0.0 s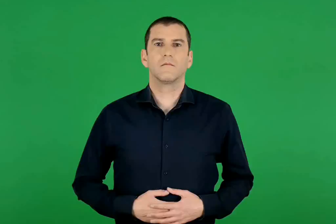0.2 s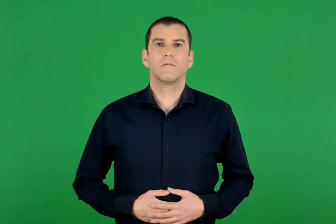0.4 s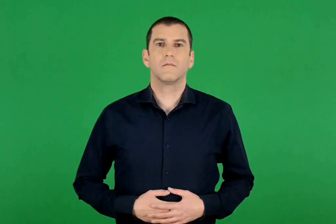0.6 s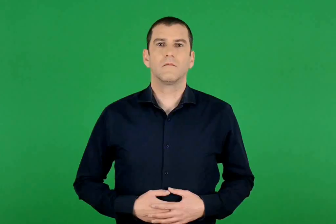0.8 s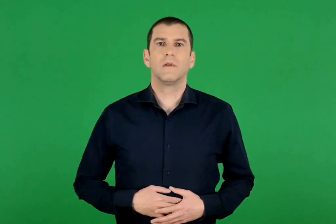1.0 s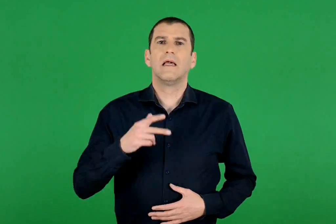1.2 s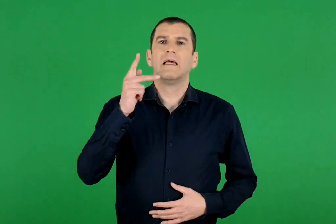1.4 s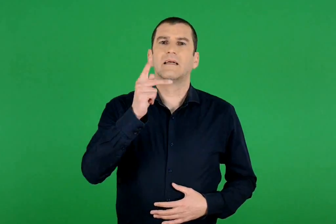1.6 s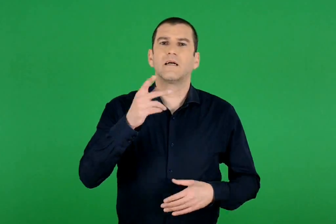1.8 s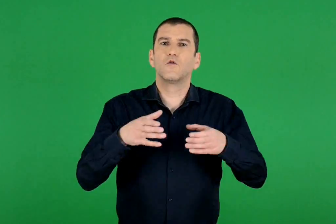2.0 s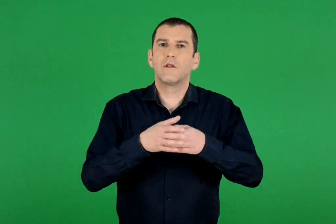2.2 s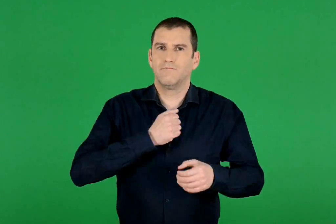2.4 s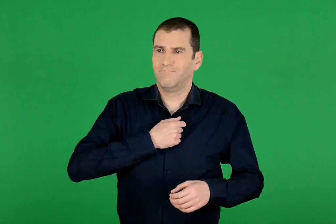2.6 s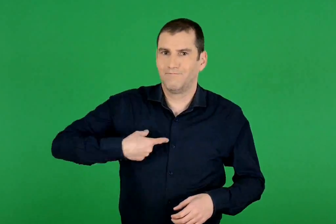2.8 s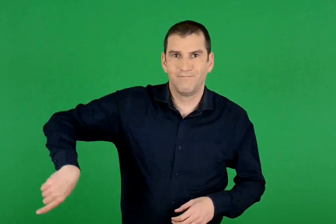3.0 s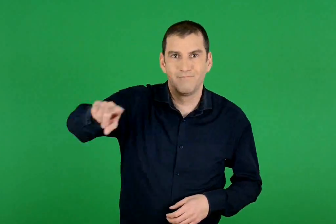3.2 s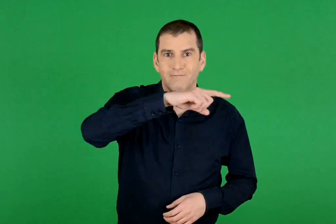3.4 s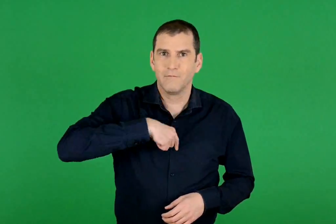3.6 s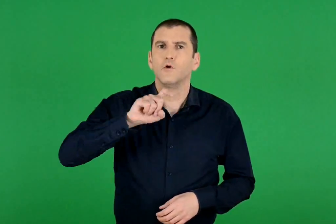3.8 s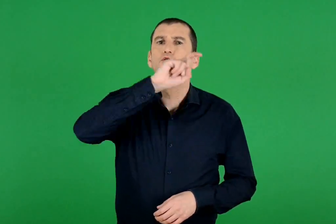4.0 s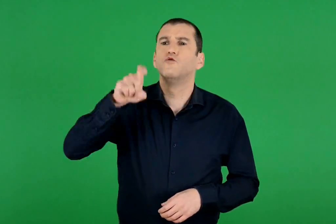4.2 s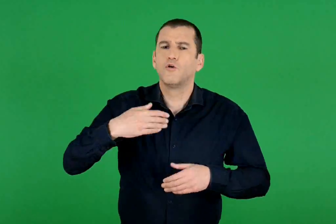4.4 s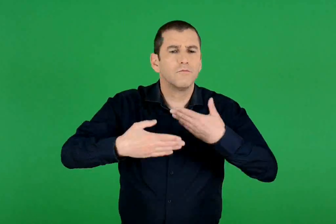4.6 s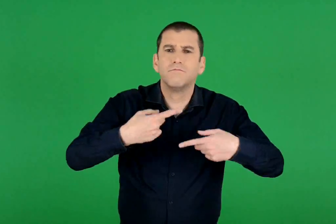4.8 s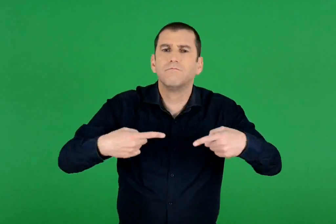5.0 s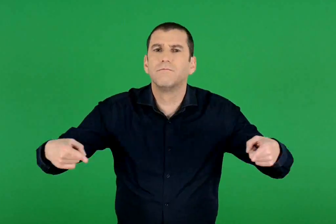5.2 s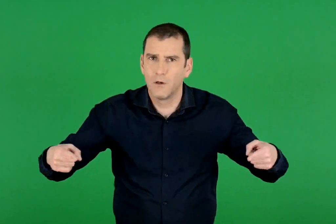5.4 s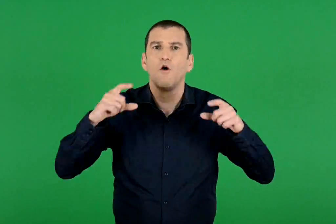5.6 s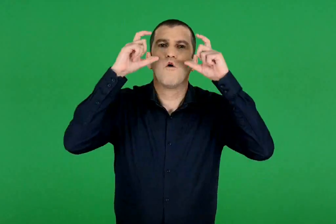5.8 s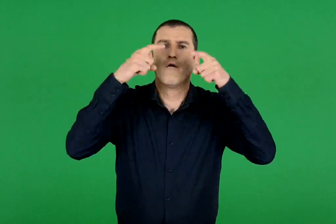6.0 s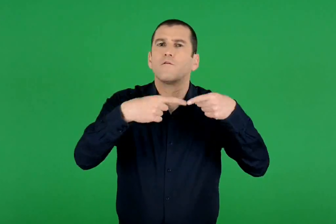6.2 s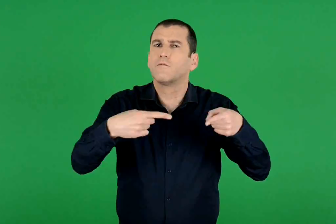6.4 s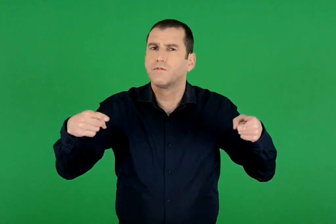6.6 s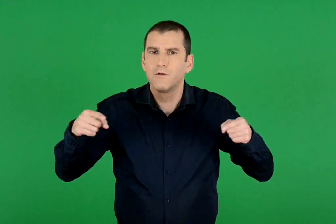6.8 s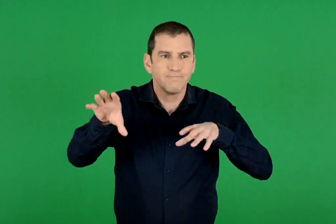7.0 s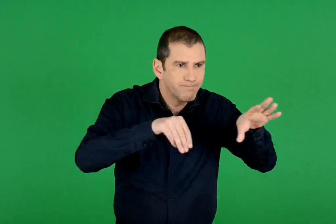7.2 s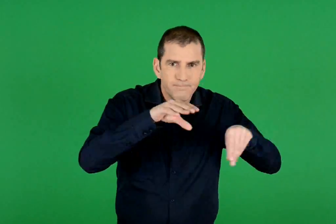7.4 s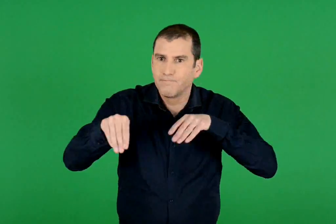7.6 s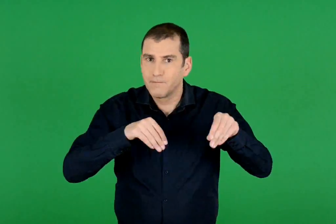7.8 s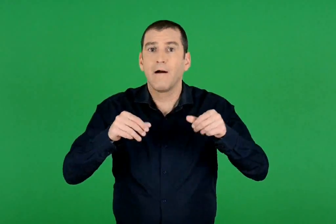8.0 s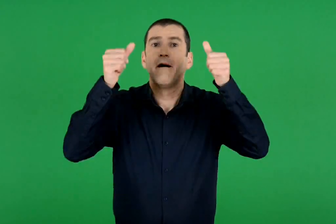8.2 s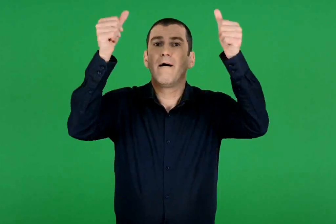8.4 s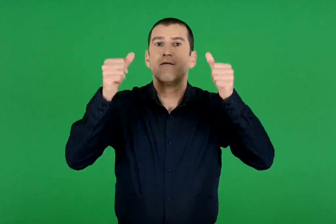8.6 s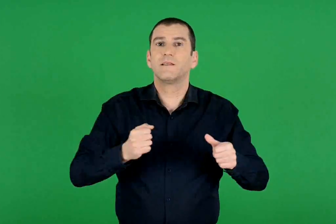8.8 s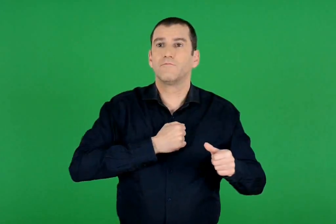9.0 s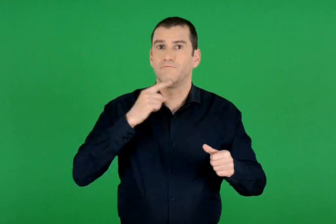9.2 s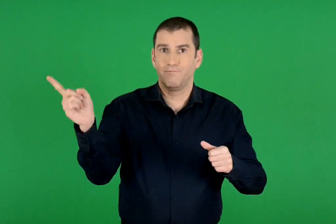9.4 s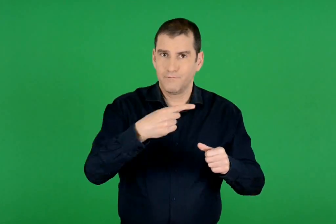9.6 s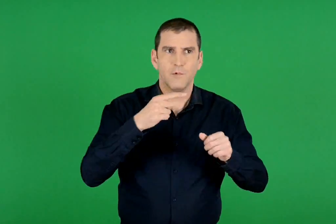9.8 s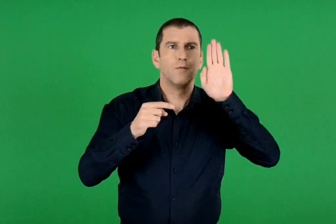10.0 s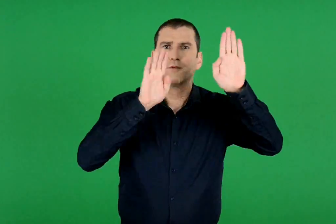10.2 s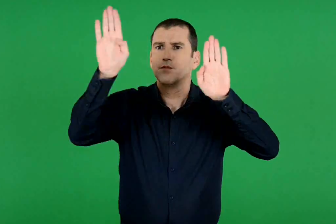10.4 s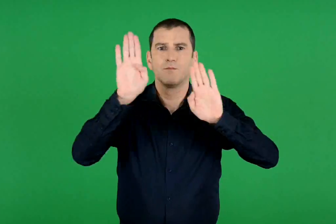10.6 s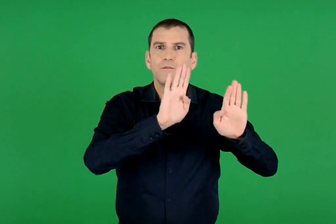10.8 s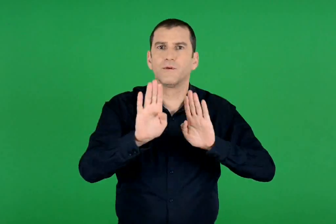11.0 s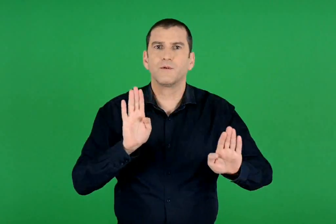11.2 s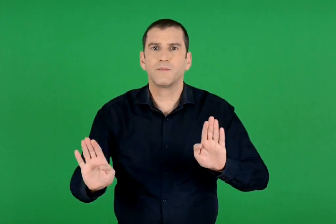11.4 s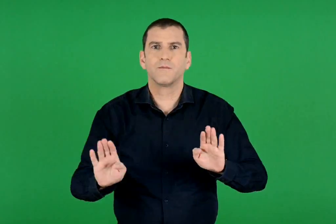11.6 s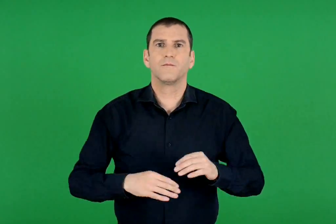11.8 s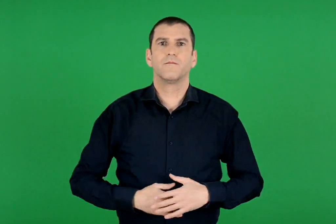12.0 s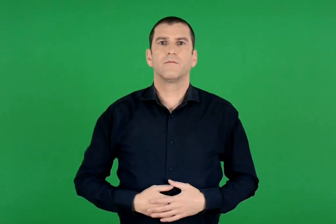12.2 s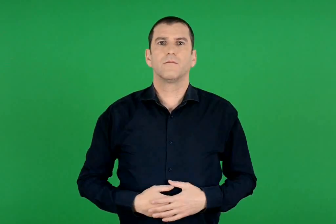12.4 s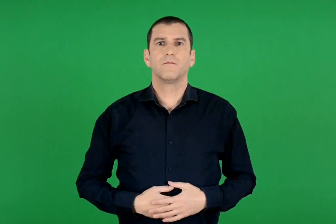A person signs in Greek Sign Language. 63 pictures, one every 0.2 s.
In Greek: μαζεύουμε φωτογραφίες από τη ζωή της κοινότητάς μας και δημιουργούμε τη δική μας αφίσα
